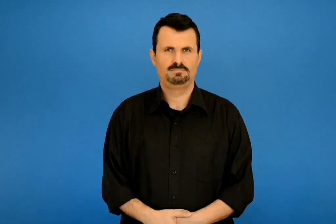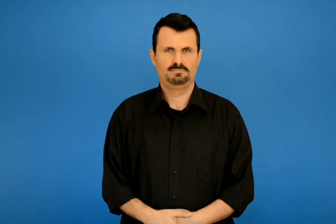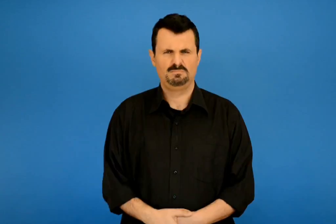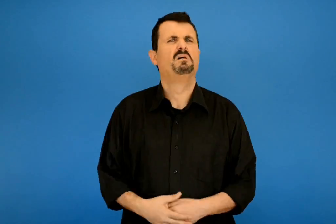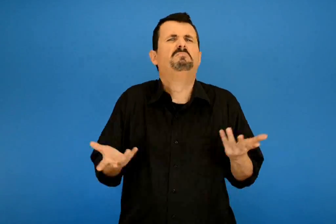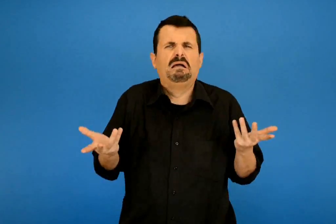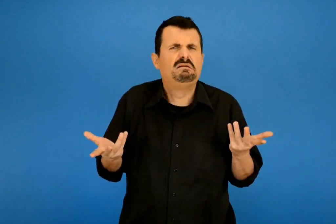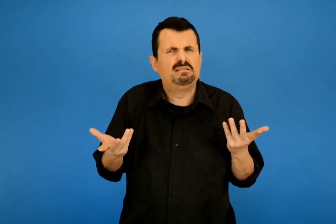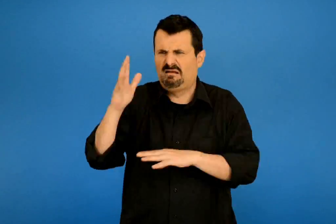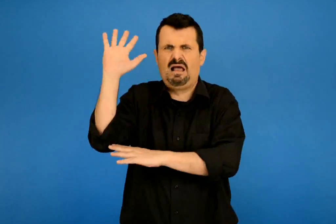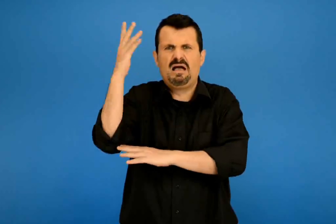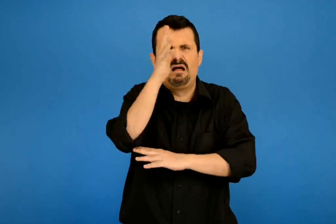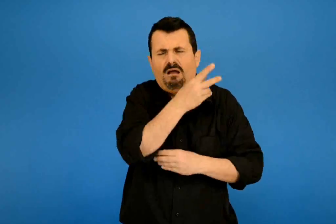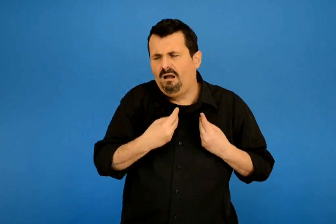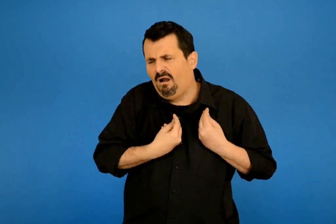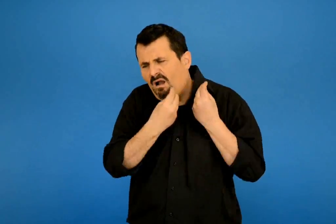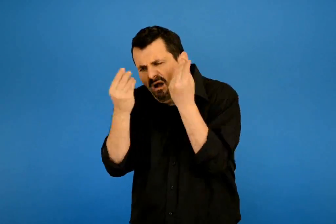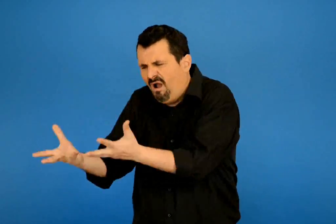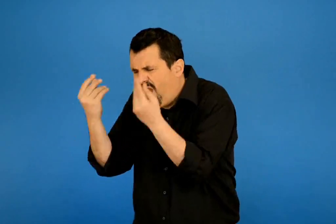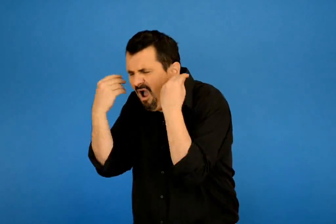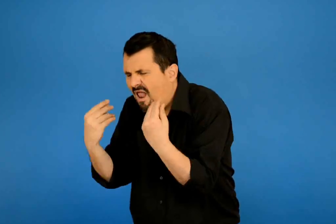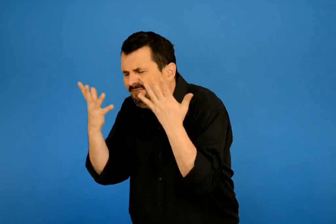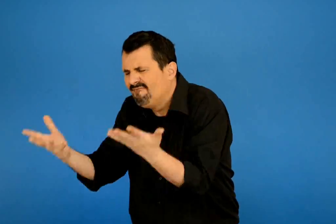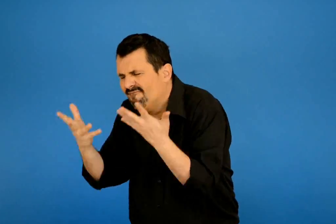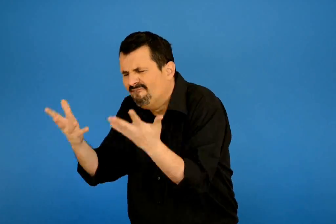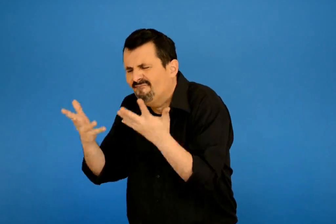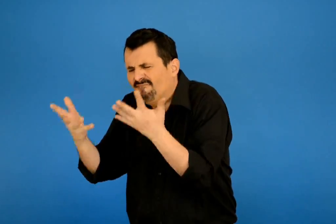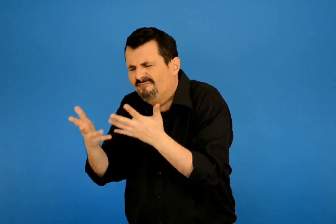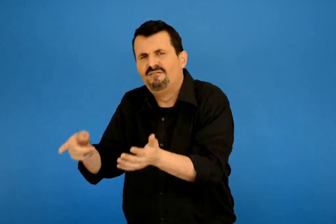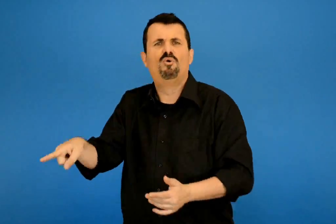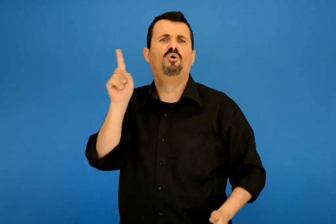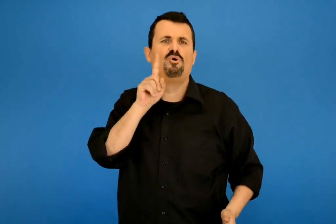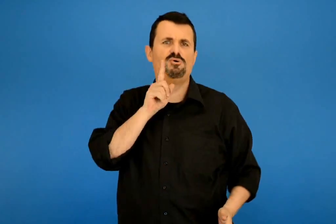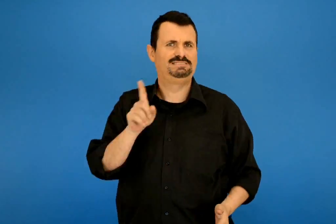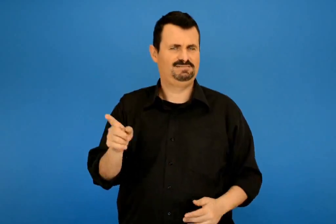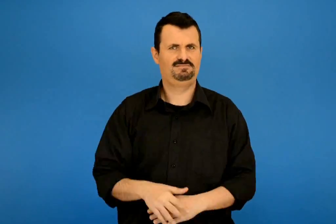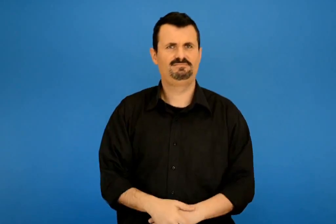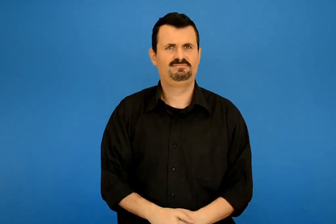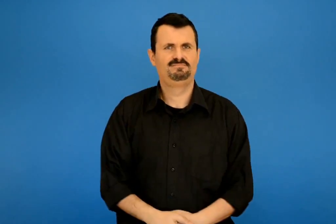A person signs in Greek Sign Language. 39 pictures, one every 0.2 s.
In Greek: γιατί τα φυτά χάρισαν τόσα καλά στο κορίτσι ;
